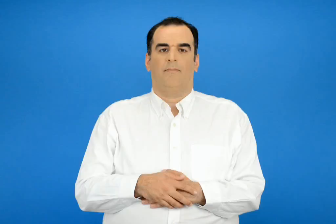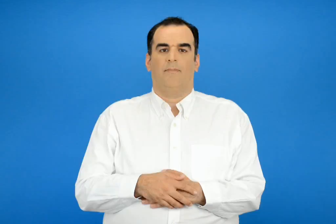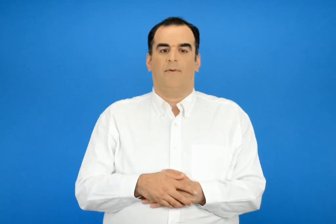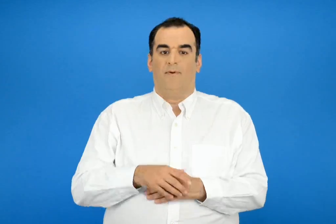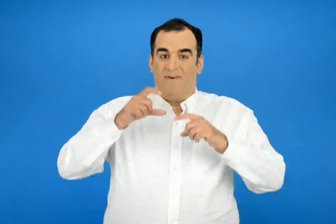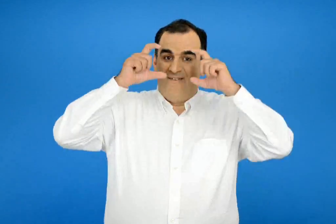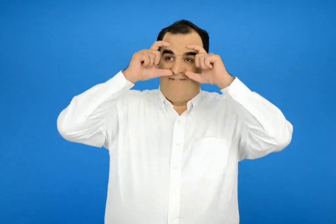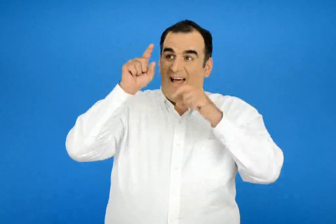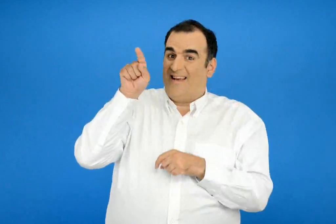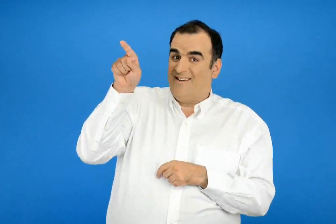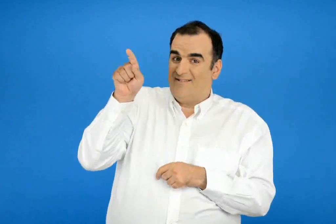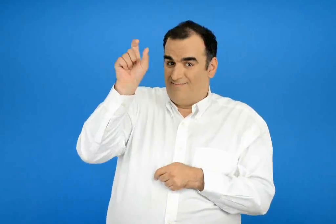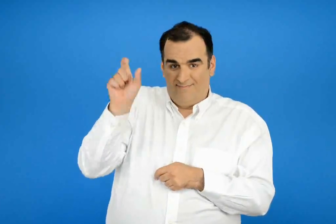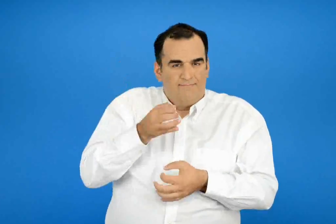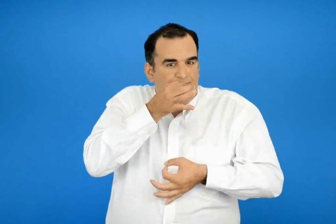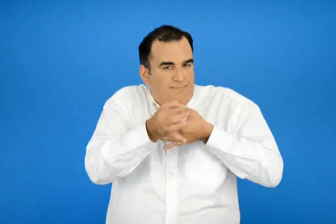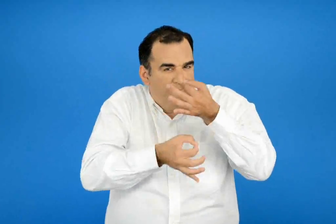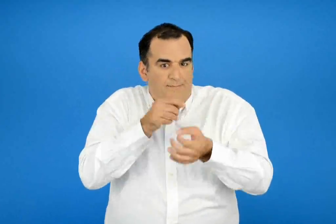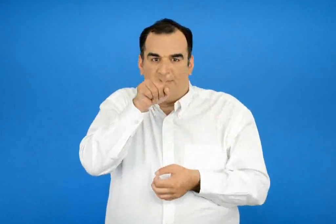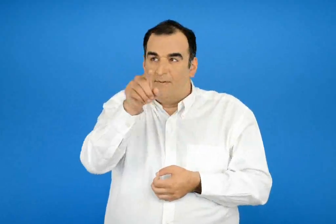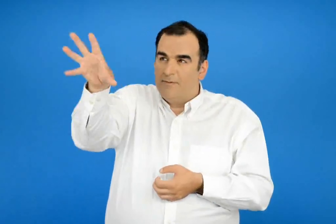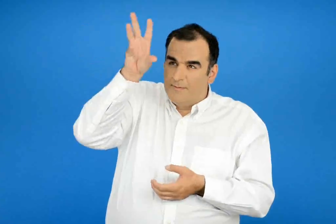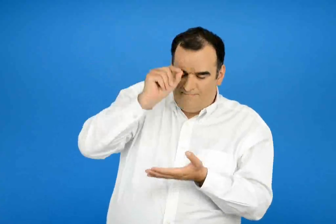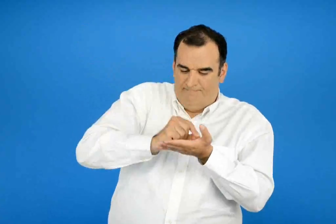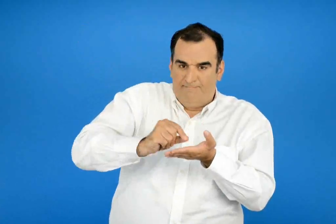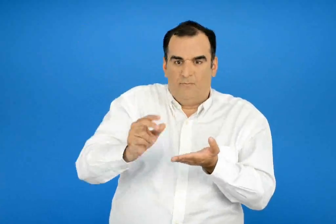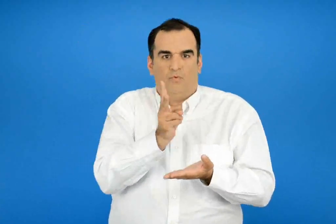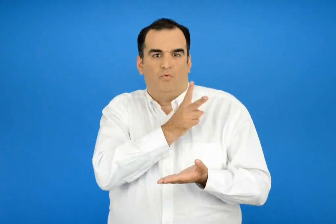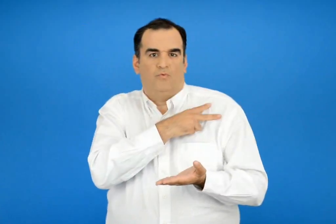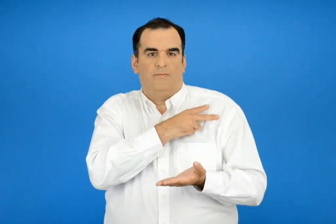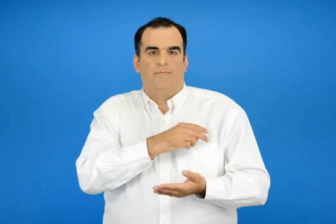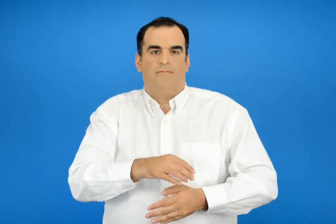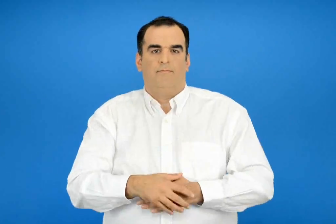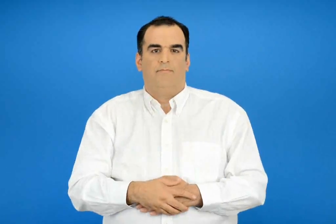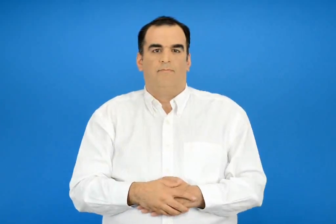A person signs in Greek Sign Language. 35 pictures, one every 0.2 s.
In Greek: μαθέ να γράφεις σωστά αυτή τη συμβουλή της βάγιας
